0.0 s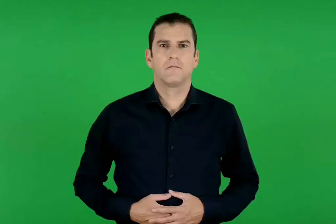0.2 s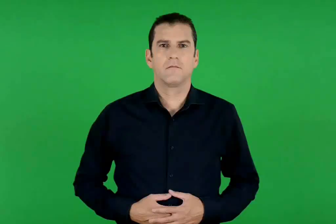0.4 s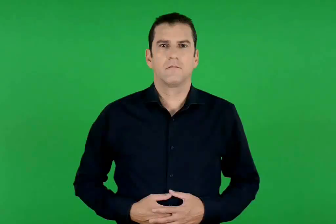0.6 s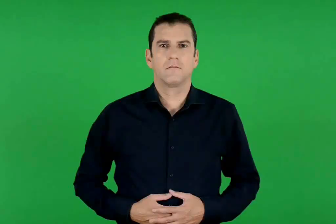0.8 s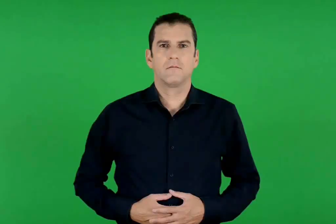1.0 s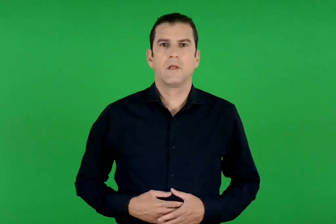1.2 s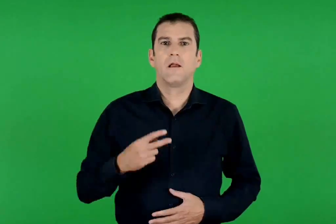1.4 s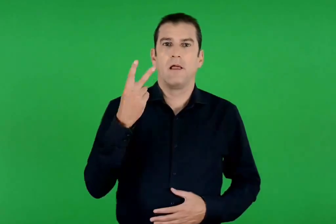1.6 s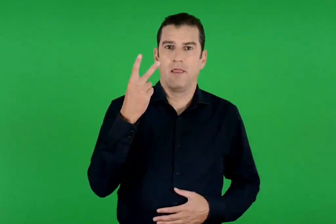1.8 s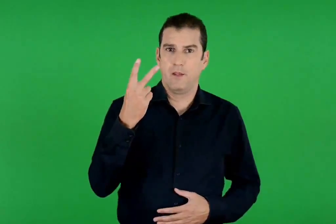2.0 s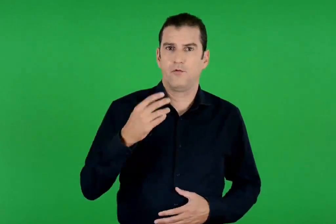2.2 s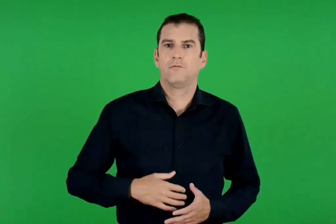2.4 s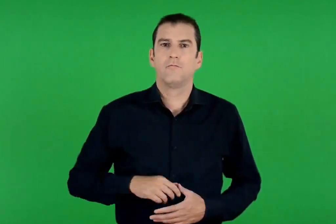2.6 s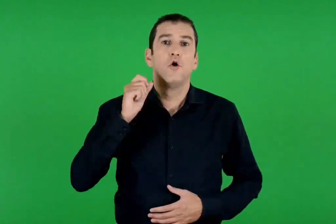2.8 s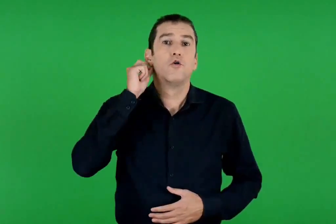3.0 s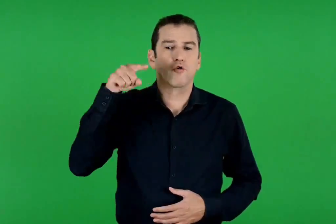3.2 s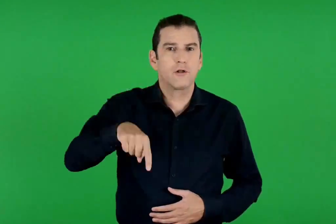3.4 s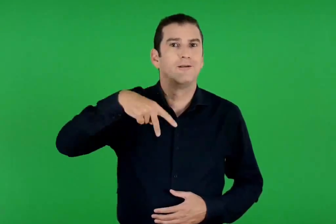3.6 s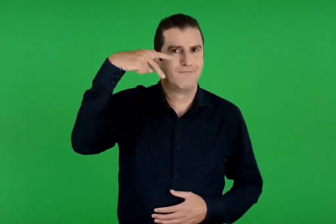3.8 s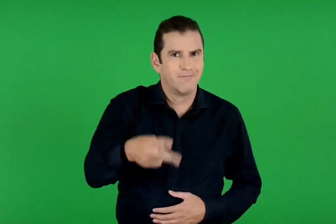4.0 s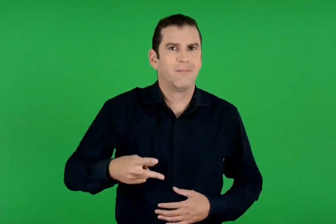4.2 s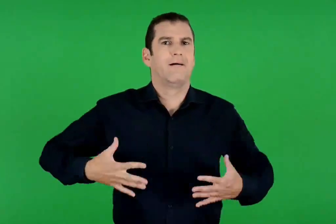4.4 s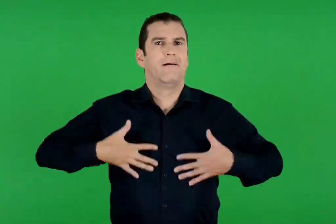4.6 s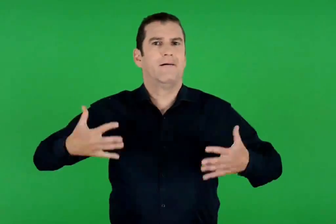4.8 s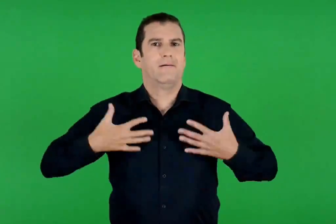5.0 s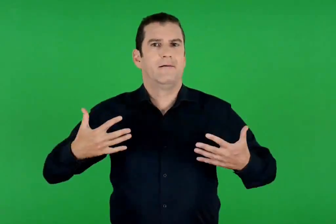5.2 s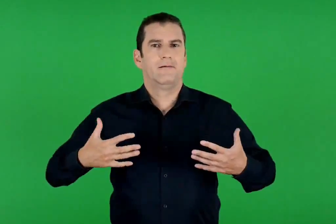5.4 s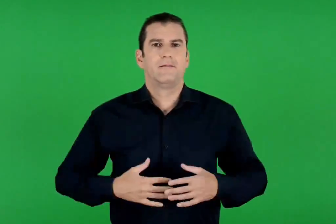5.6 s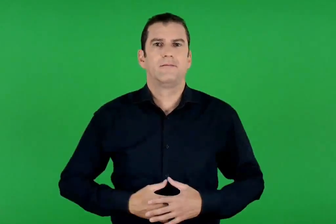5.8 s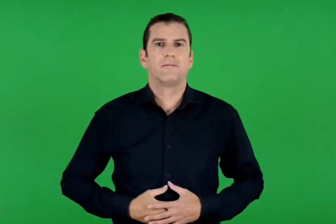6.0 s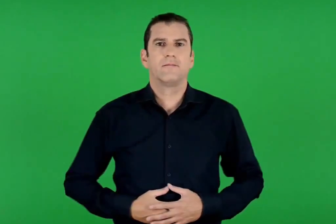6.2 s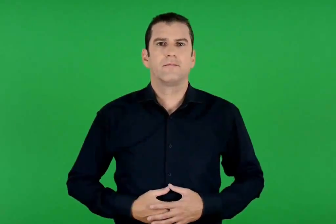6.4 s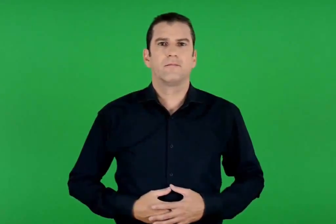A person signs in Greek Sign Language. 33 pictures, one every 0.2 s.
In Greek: 2. η χαρά της γιορτής
